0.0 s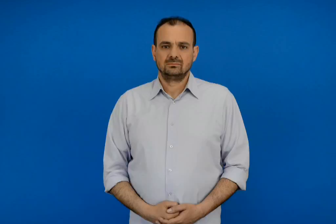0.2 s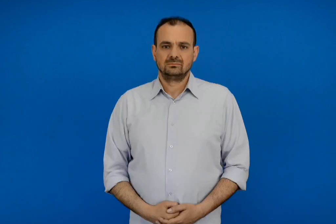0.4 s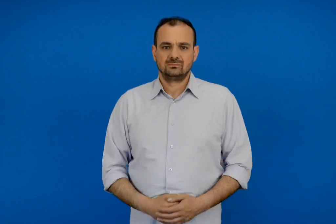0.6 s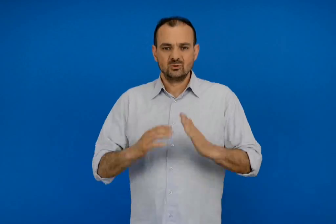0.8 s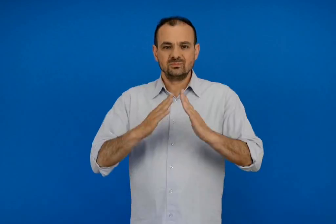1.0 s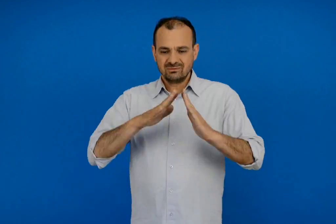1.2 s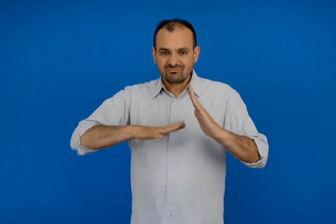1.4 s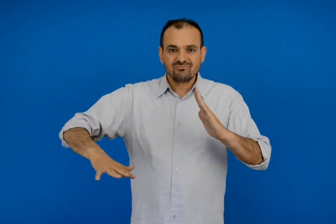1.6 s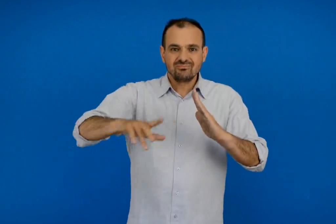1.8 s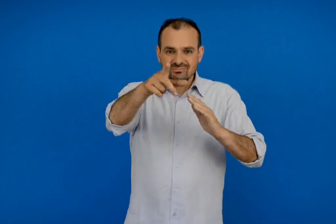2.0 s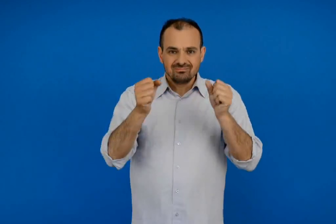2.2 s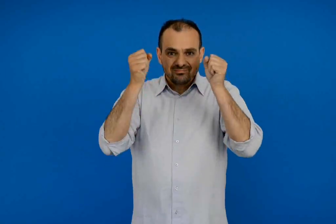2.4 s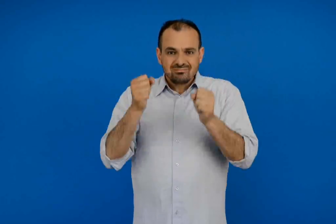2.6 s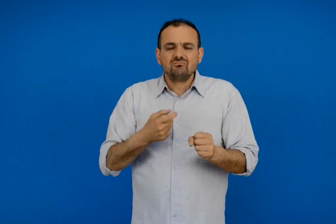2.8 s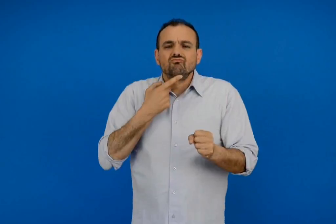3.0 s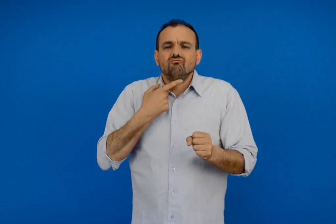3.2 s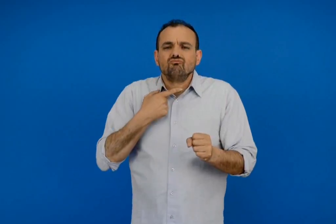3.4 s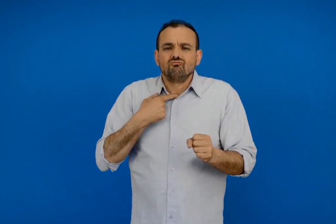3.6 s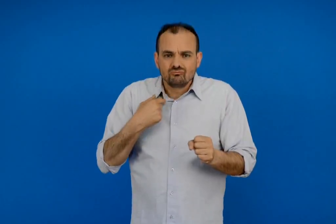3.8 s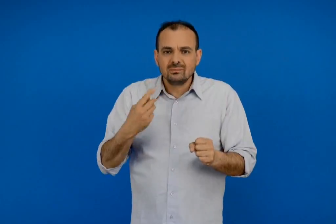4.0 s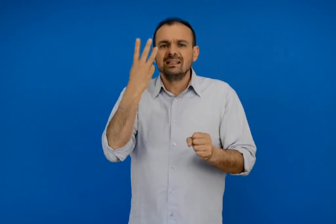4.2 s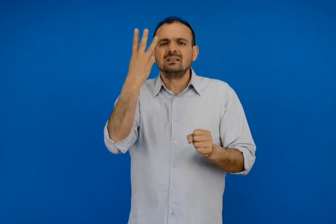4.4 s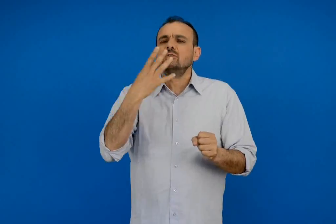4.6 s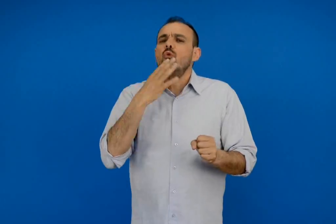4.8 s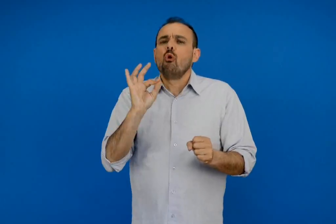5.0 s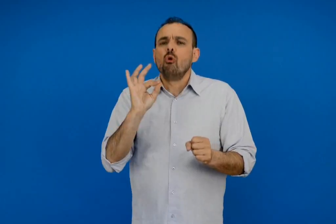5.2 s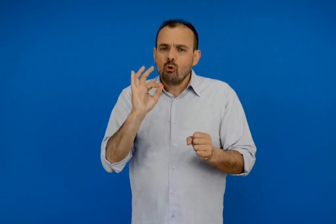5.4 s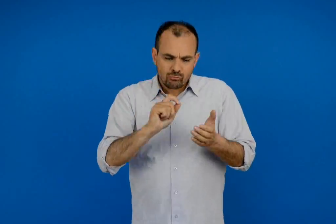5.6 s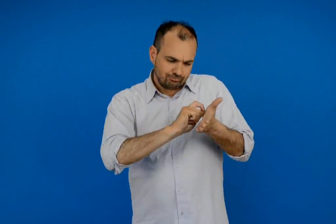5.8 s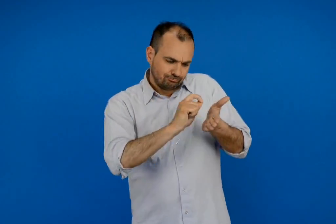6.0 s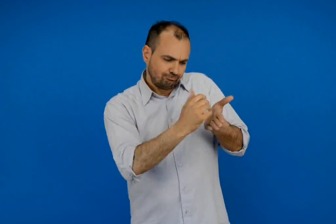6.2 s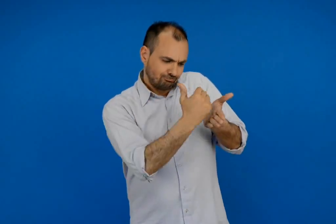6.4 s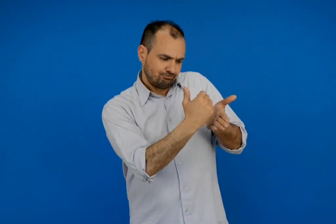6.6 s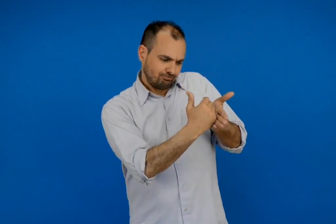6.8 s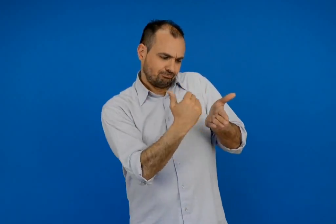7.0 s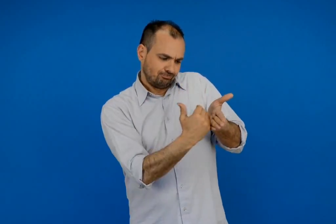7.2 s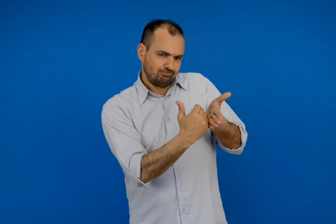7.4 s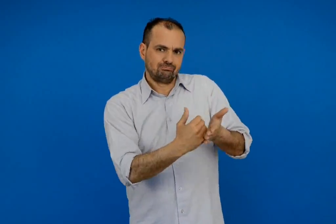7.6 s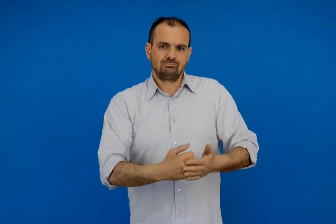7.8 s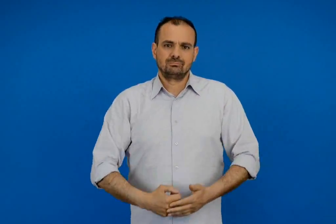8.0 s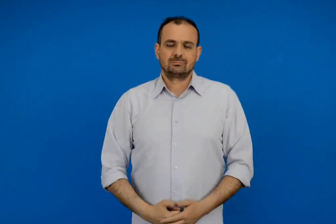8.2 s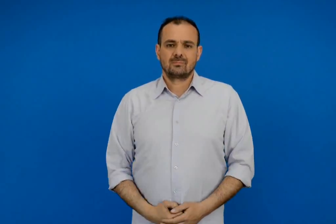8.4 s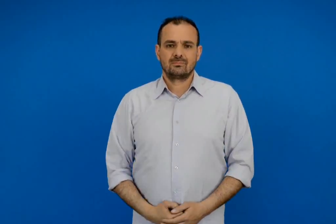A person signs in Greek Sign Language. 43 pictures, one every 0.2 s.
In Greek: γράψε τρεις τουλάχιστον λογούς για τους οποίους σου αρέσει να μένεις σε αυτή τη συνοικία
